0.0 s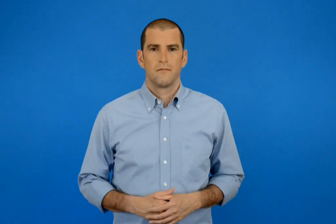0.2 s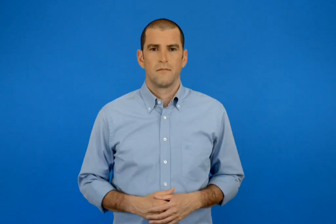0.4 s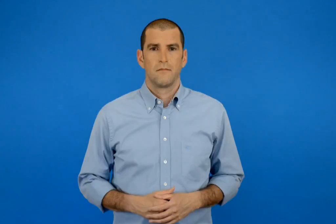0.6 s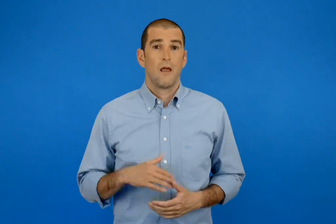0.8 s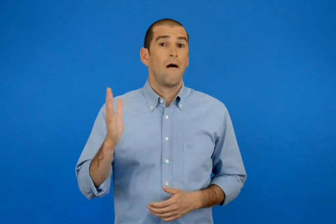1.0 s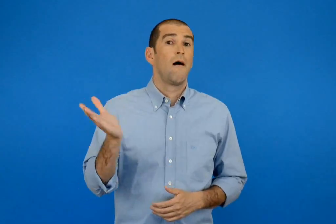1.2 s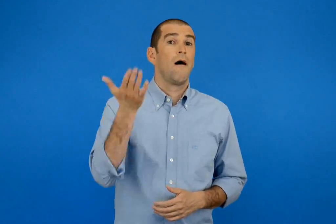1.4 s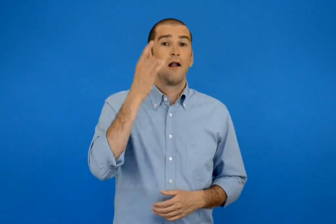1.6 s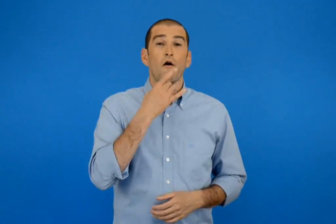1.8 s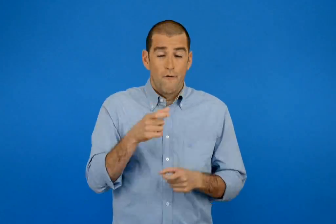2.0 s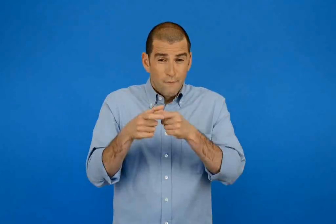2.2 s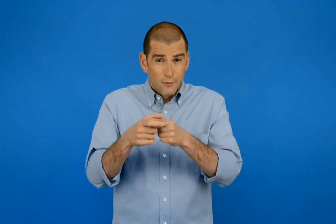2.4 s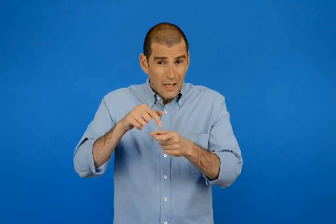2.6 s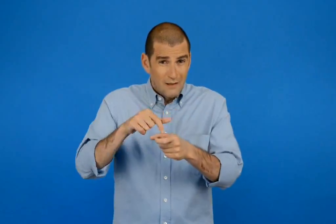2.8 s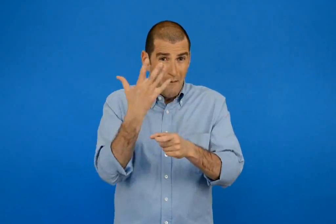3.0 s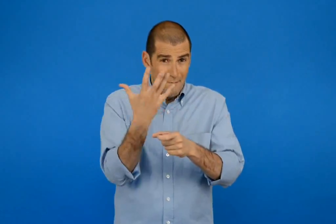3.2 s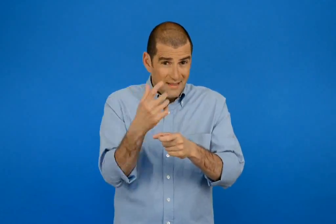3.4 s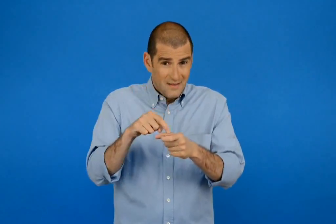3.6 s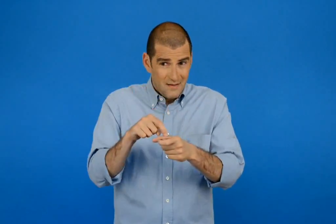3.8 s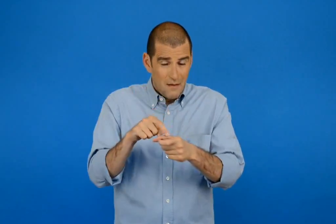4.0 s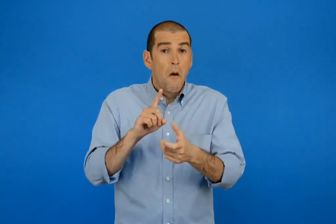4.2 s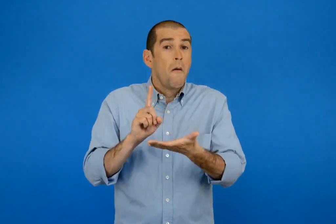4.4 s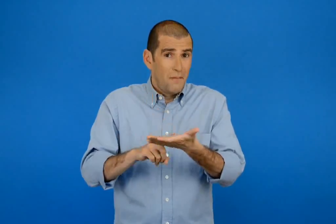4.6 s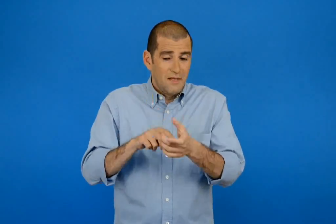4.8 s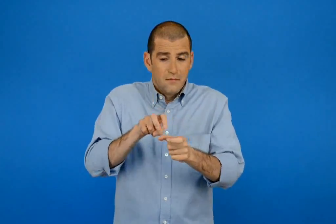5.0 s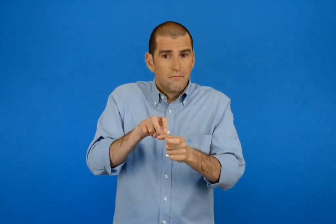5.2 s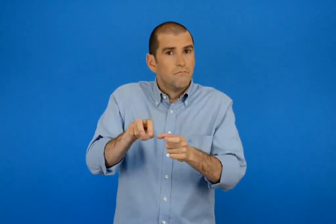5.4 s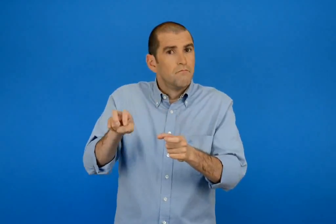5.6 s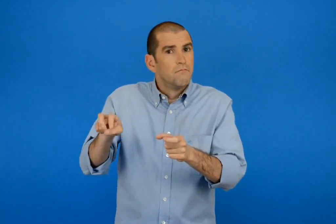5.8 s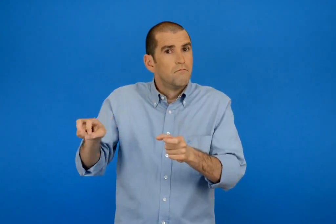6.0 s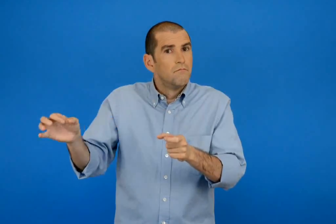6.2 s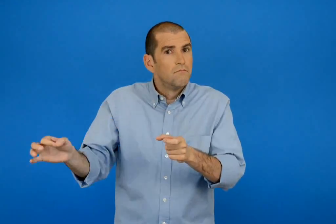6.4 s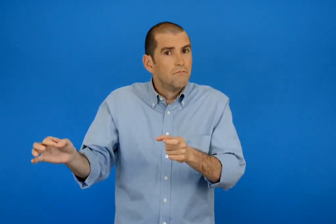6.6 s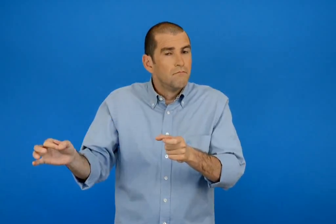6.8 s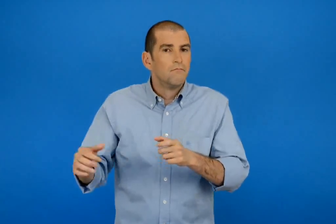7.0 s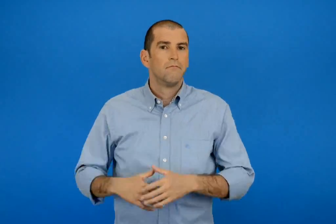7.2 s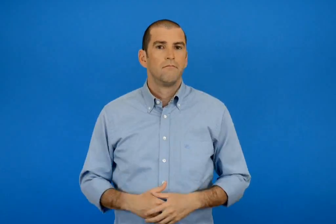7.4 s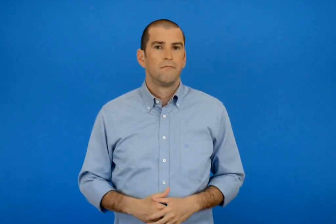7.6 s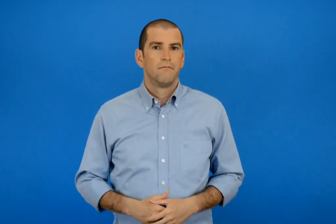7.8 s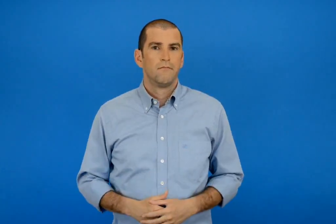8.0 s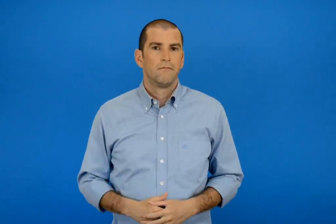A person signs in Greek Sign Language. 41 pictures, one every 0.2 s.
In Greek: αν είναι στο βοτσαλάκι 5 πρέπει να πηδήξει βοτσαλάκια
